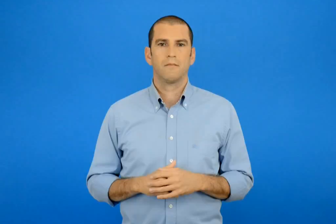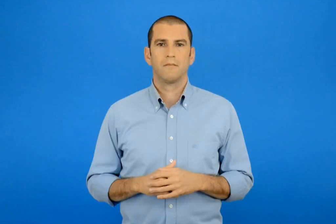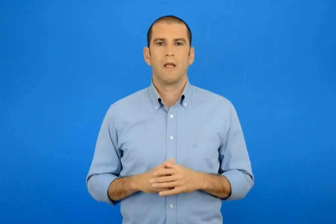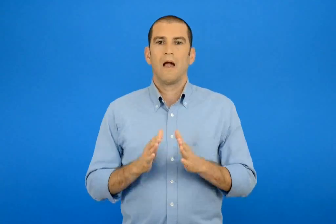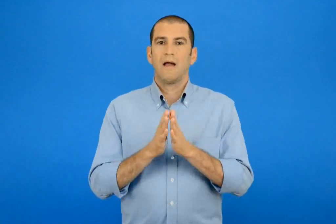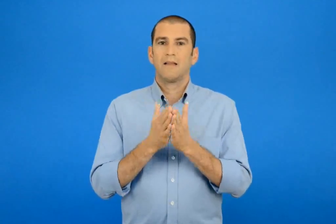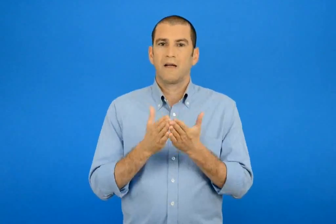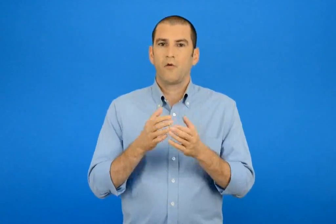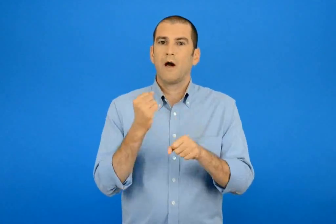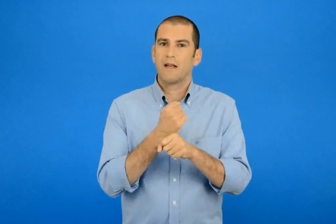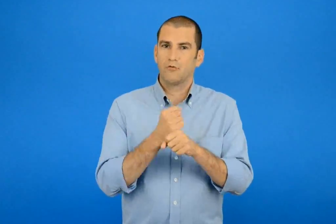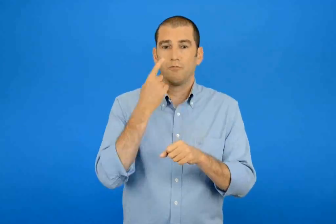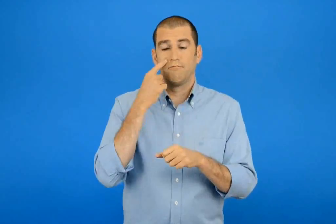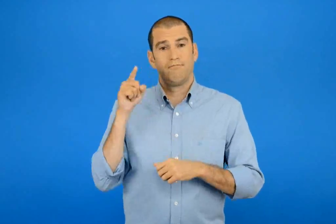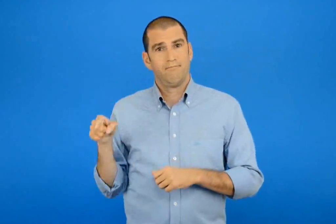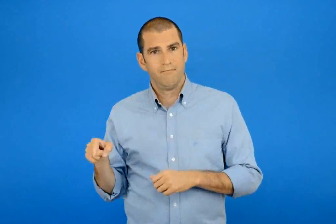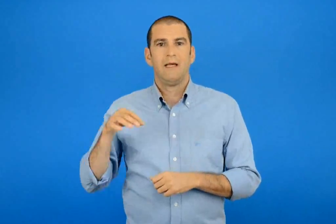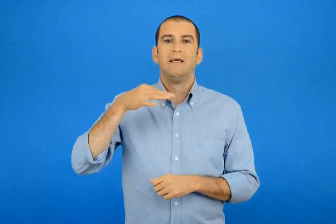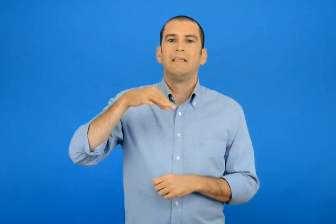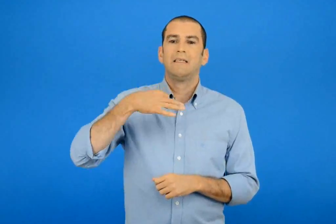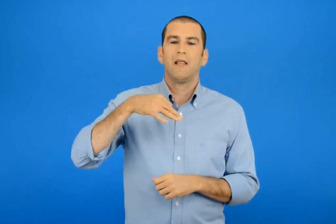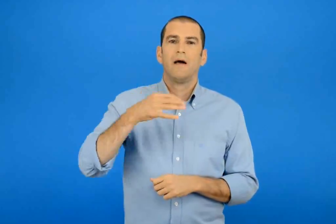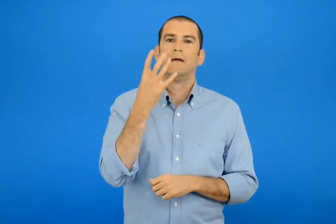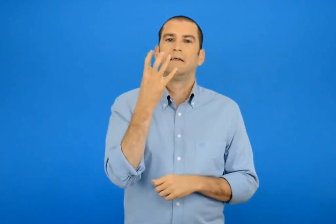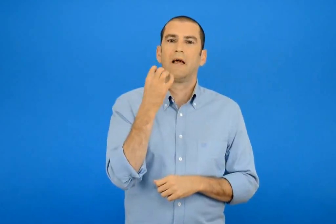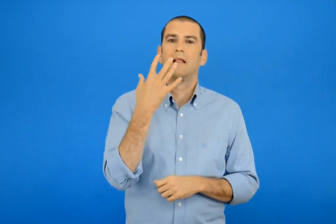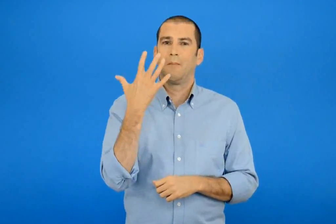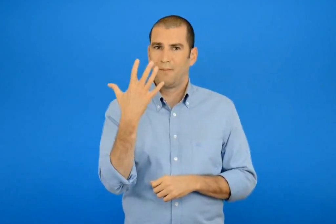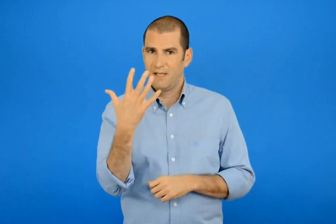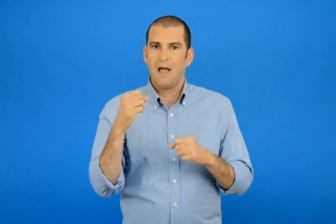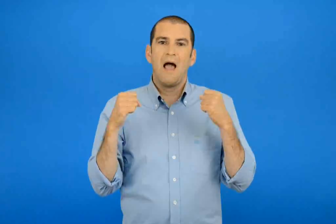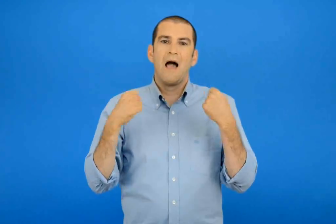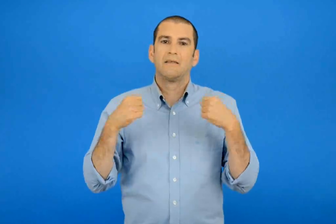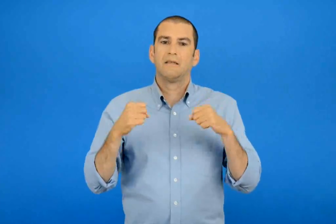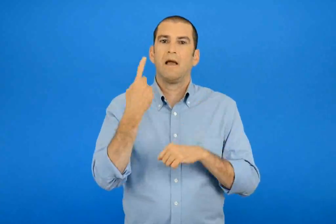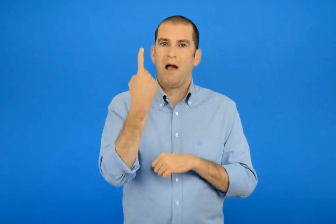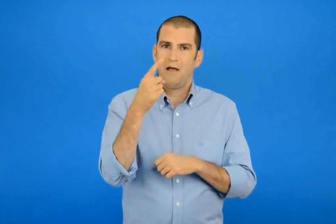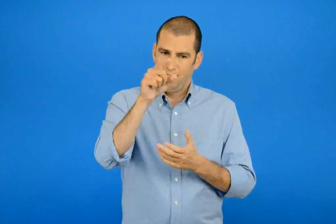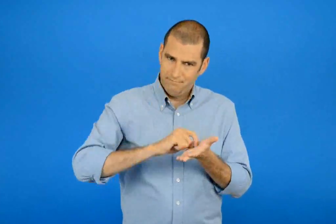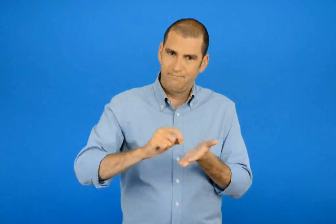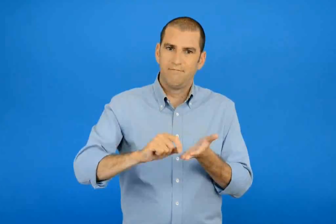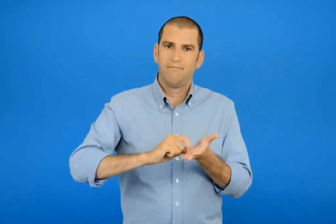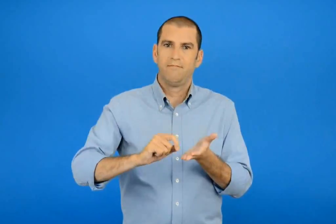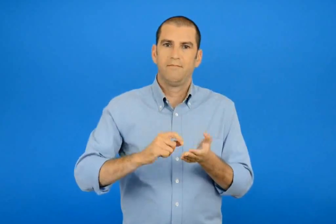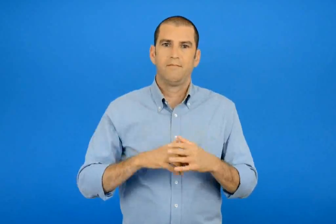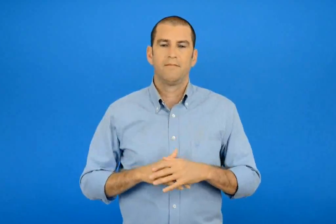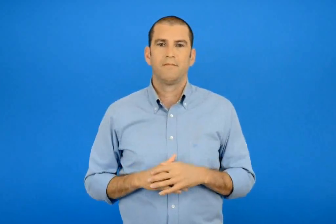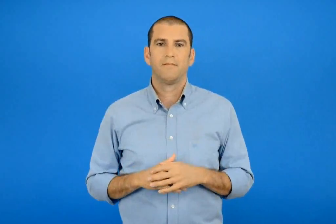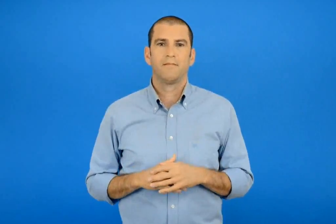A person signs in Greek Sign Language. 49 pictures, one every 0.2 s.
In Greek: τώρα πήγαινε στο τετράδιο εργασιών στη σελίδα 45 και κάνε την άσκηση 1
